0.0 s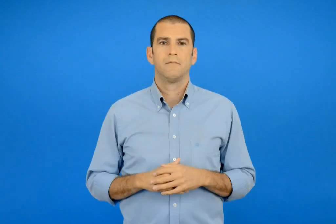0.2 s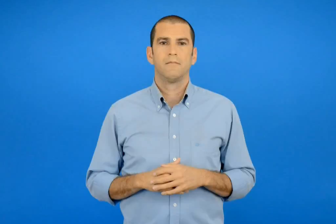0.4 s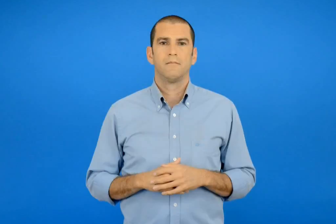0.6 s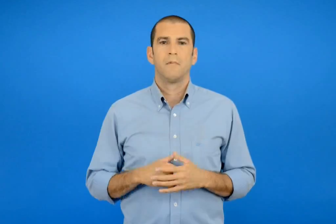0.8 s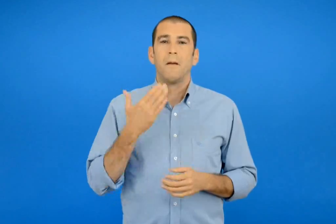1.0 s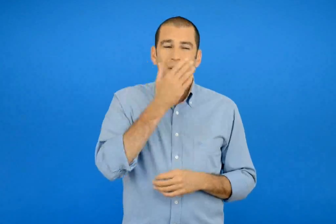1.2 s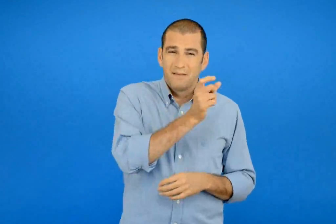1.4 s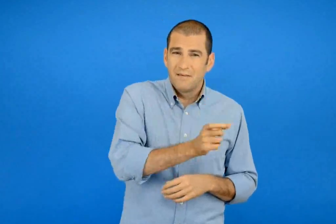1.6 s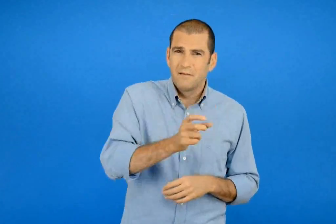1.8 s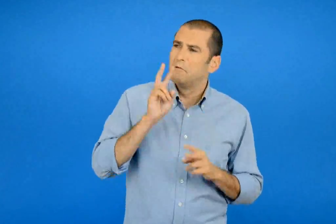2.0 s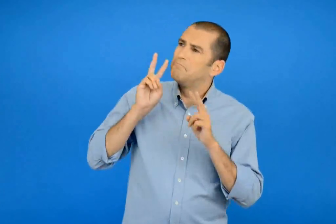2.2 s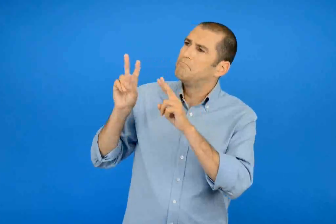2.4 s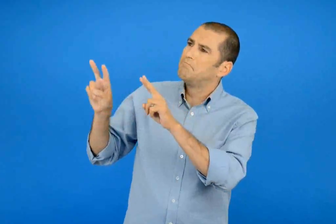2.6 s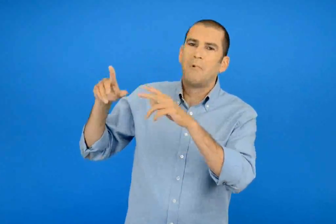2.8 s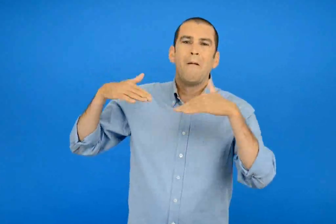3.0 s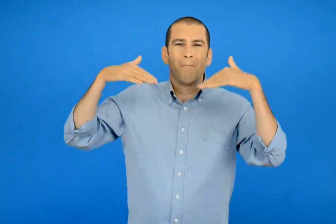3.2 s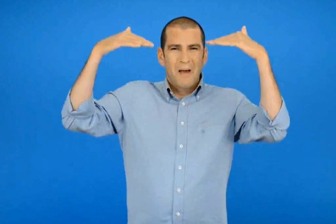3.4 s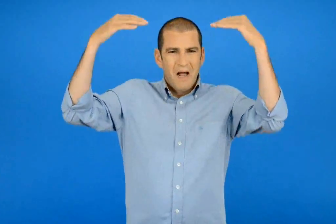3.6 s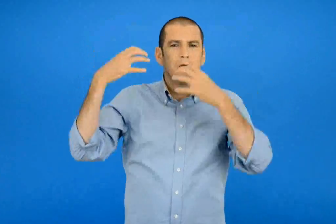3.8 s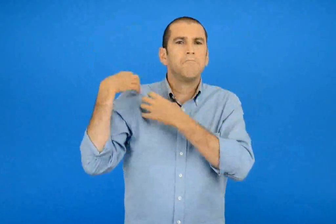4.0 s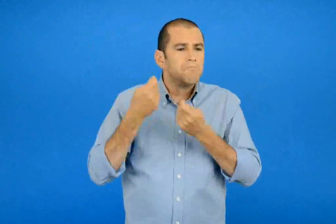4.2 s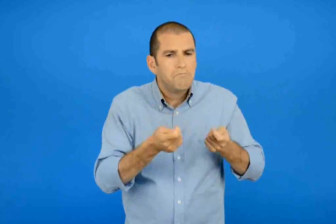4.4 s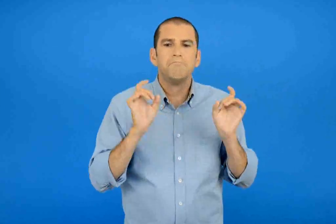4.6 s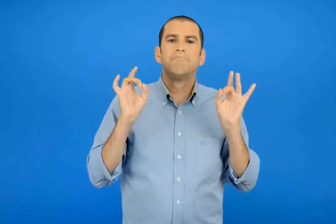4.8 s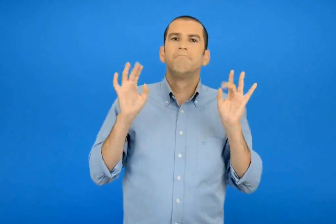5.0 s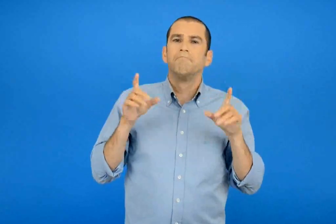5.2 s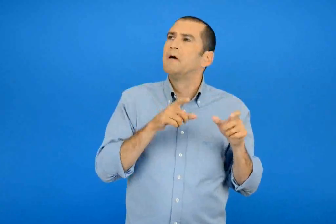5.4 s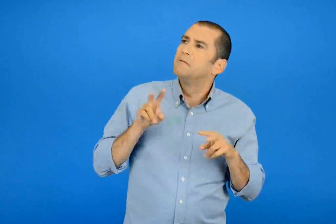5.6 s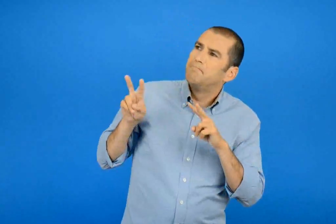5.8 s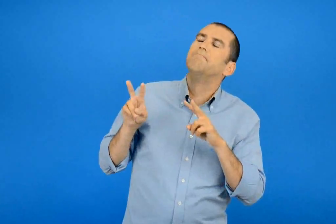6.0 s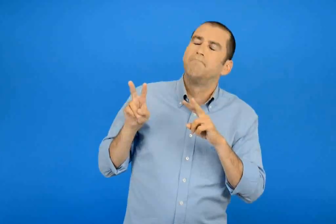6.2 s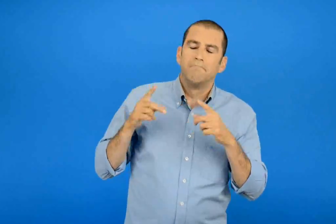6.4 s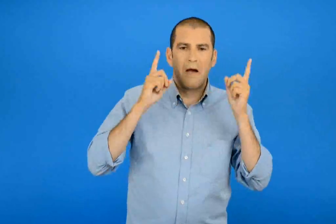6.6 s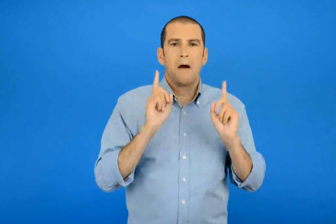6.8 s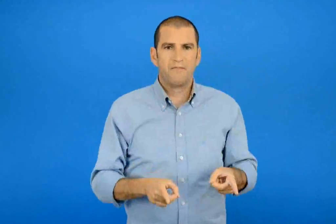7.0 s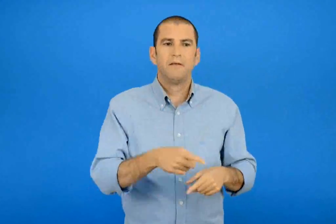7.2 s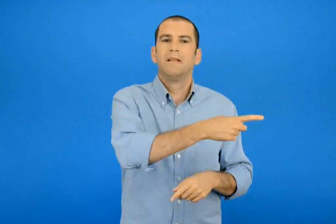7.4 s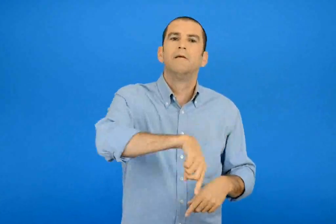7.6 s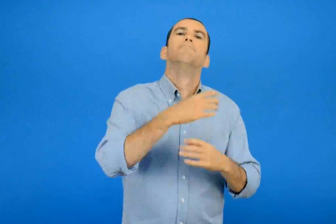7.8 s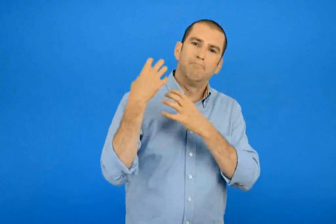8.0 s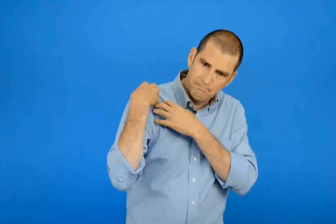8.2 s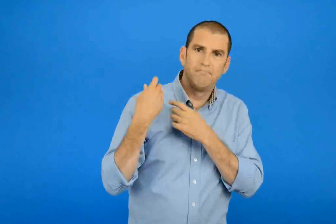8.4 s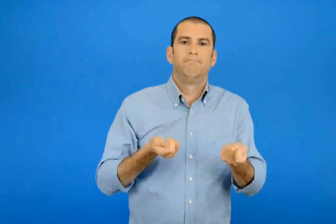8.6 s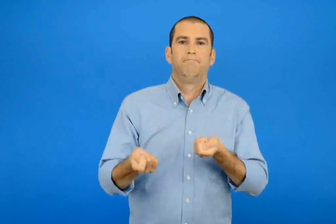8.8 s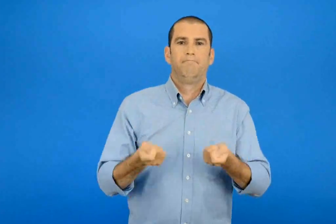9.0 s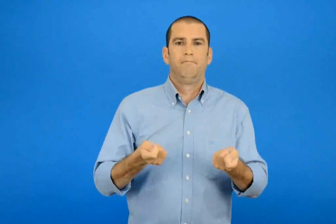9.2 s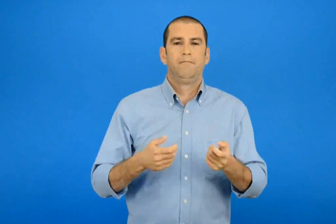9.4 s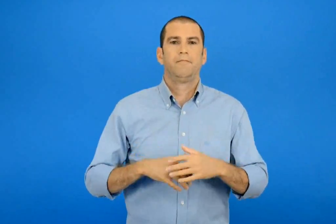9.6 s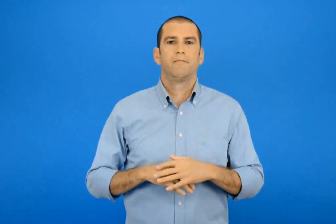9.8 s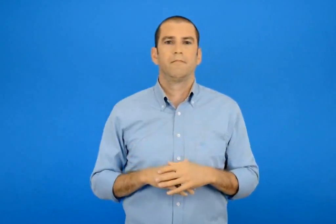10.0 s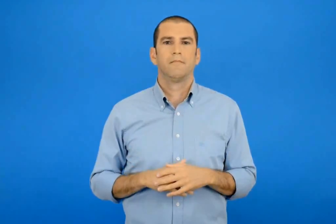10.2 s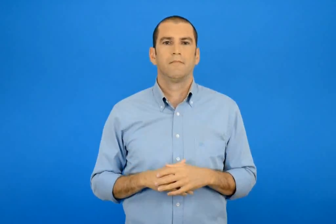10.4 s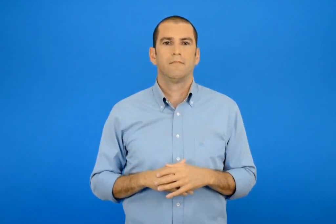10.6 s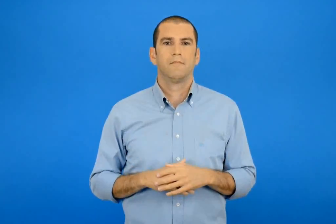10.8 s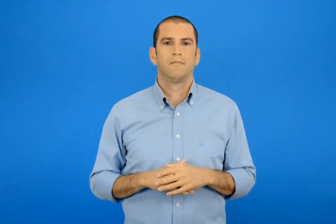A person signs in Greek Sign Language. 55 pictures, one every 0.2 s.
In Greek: αφού λοιπόν οι μεγάλοι δεν έκαναν τίποτα αποφάσισαν να αναλάβουν οι ίδιοι δράση
